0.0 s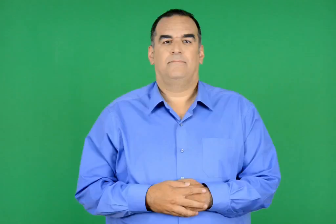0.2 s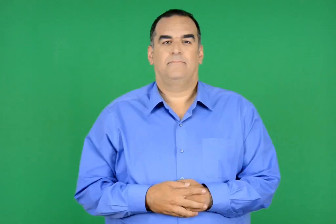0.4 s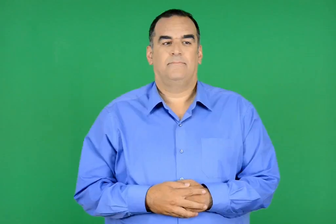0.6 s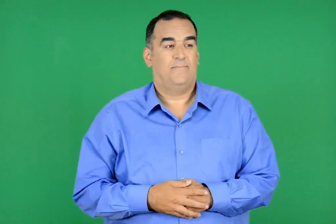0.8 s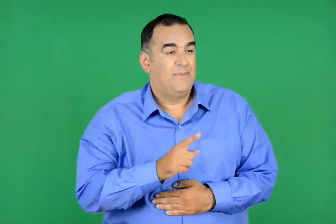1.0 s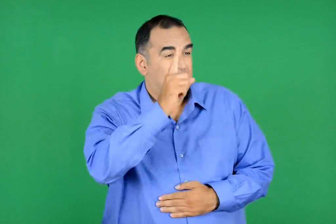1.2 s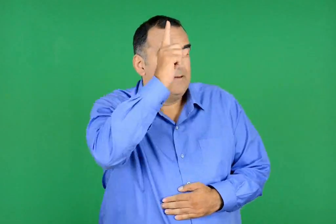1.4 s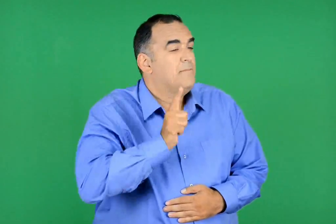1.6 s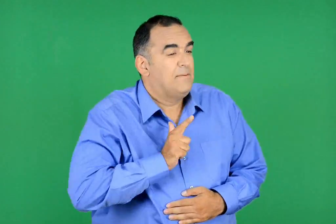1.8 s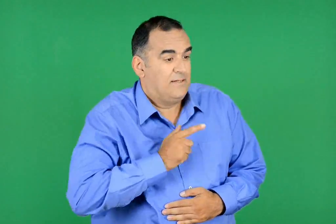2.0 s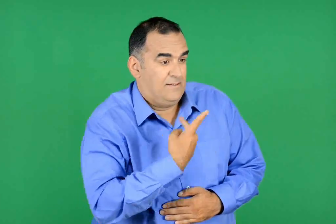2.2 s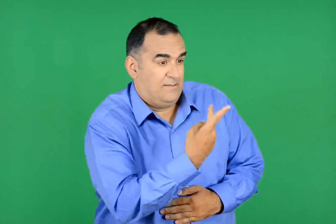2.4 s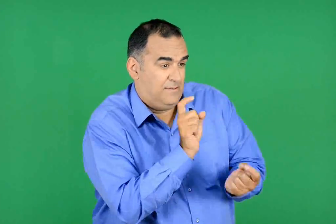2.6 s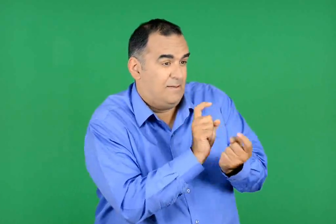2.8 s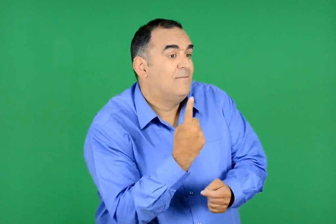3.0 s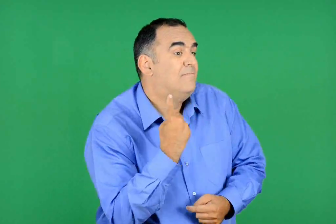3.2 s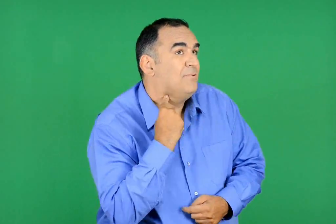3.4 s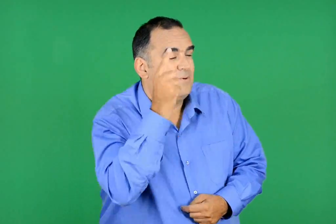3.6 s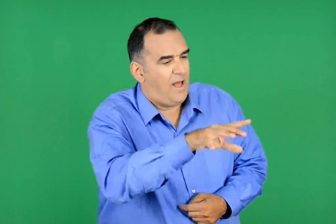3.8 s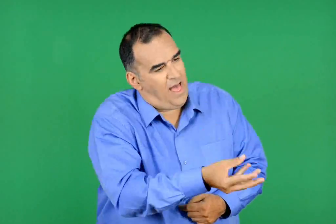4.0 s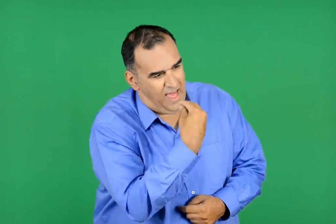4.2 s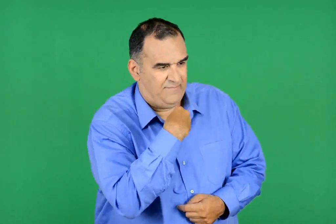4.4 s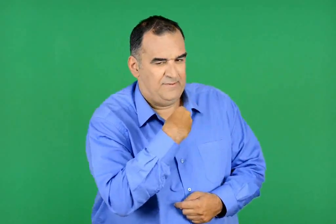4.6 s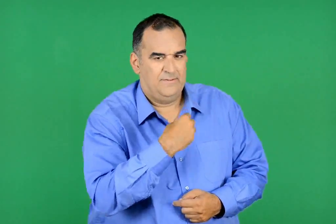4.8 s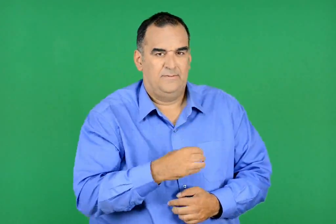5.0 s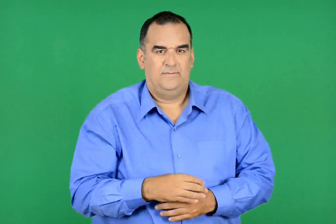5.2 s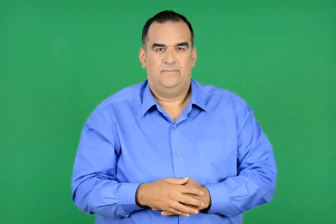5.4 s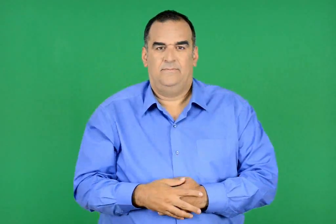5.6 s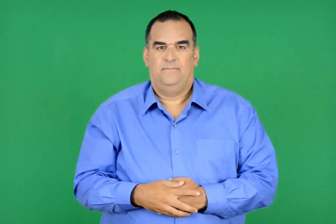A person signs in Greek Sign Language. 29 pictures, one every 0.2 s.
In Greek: περιμένουν να φανέ το νικημένο
